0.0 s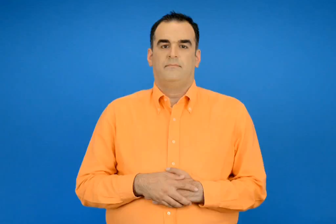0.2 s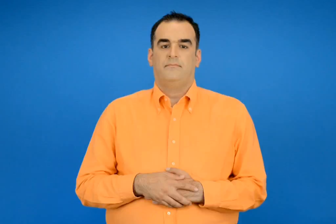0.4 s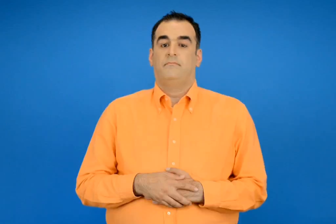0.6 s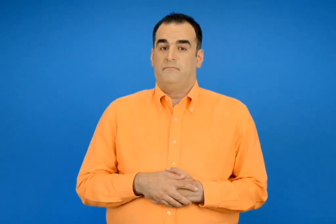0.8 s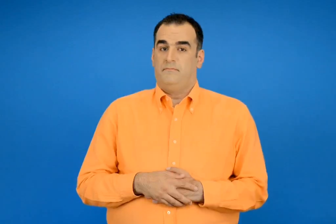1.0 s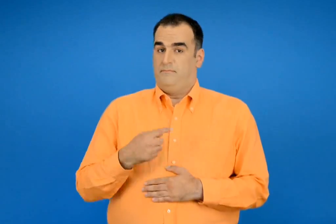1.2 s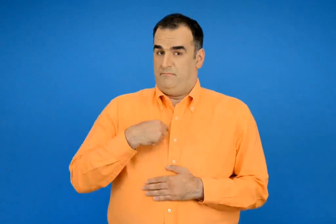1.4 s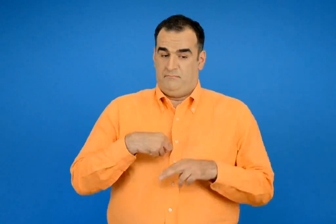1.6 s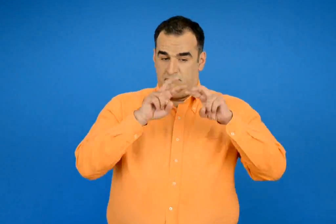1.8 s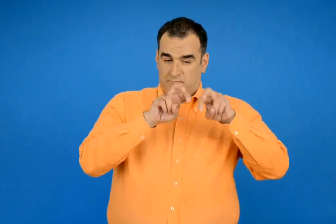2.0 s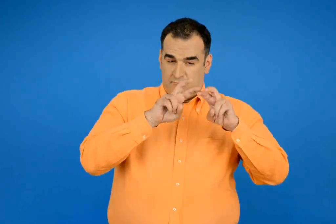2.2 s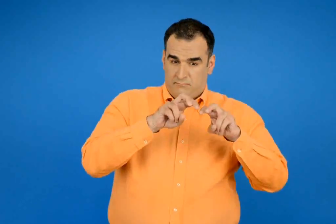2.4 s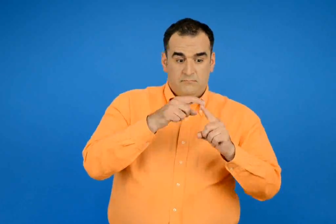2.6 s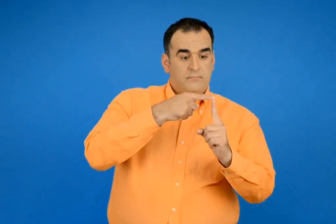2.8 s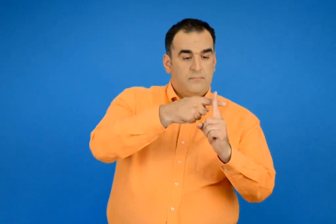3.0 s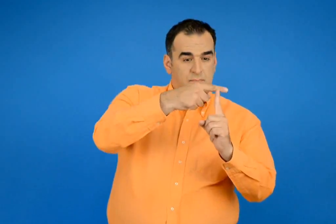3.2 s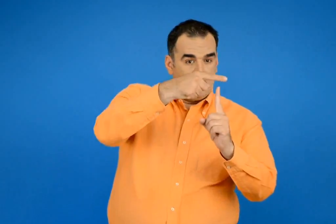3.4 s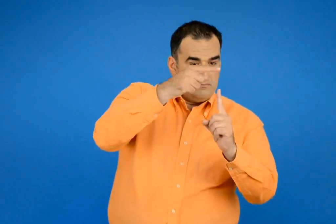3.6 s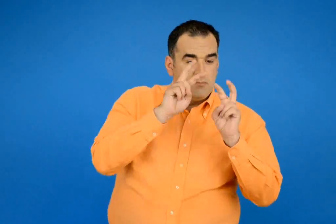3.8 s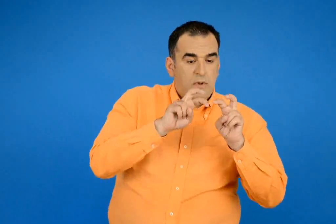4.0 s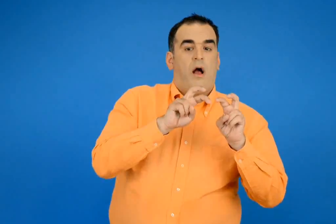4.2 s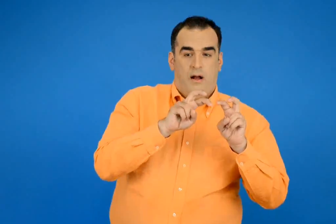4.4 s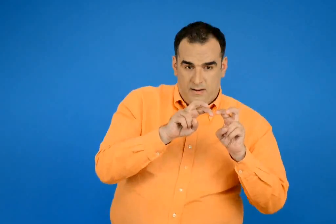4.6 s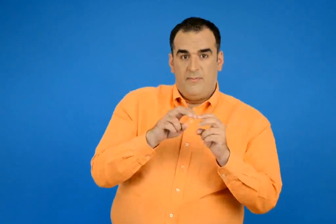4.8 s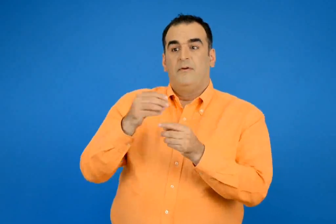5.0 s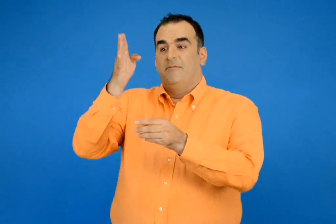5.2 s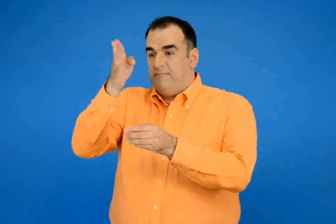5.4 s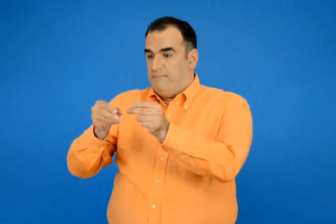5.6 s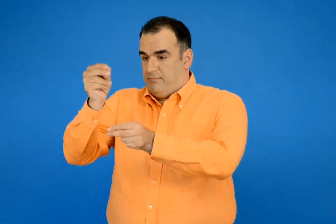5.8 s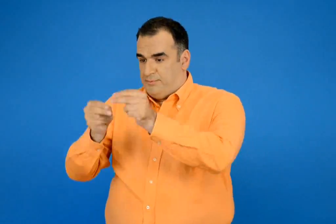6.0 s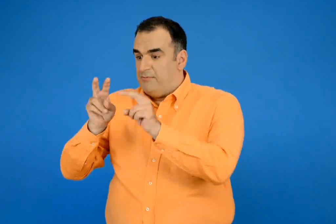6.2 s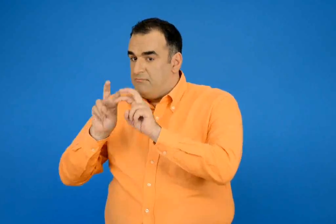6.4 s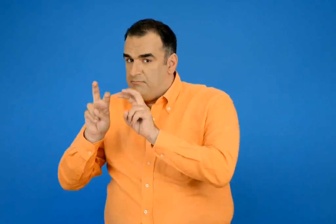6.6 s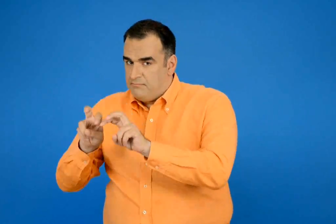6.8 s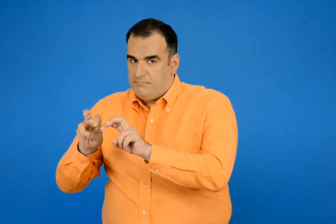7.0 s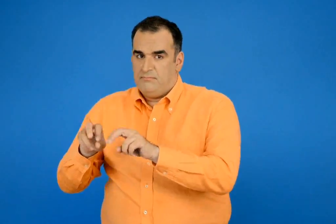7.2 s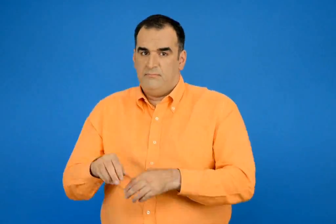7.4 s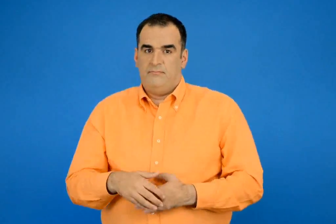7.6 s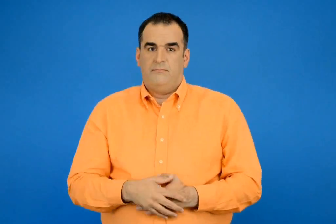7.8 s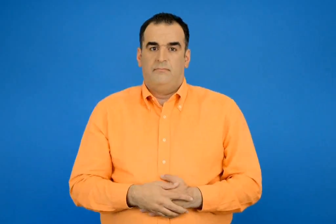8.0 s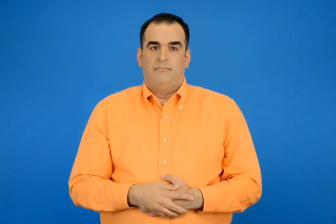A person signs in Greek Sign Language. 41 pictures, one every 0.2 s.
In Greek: ελέγχω με τον άβακα και με καθετή πράξη
